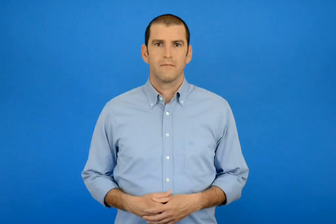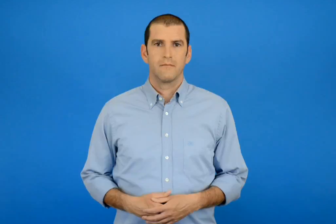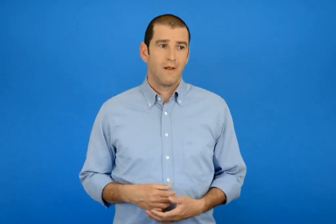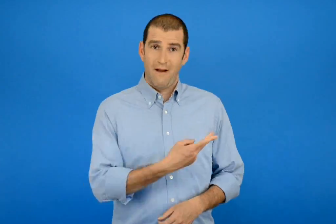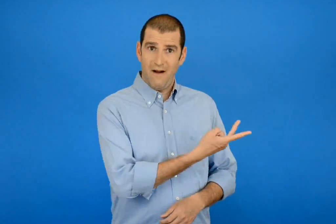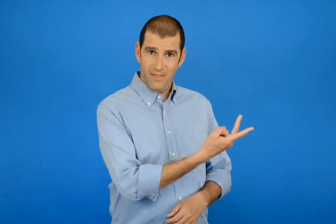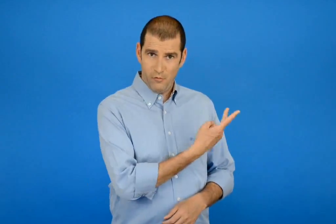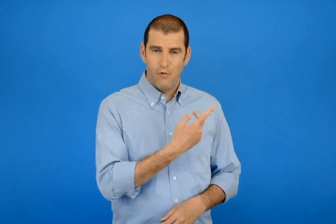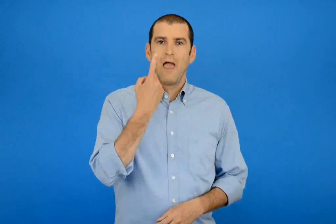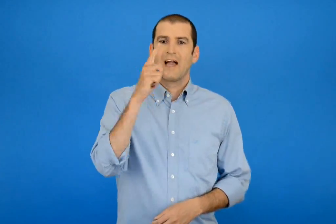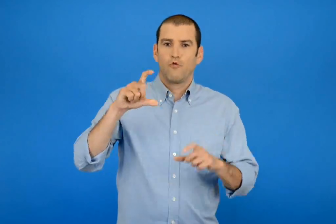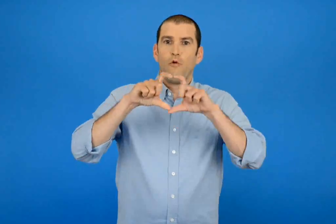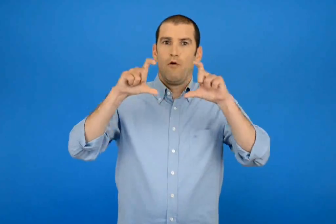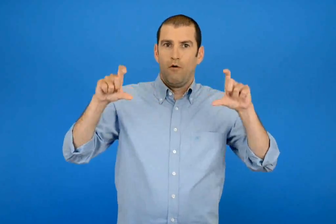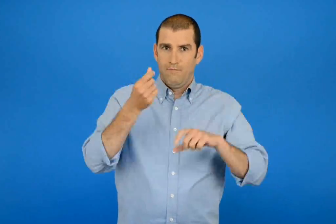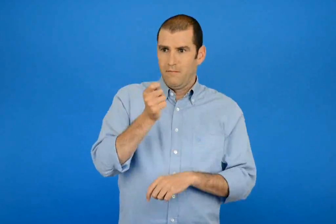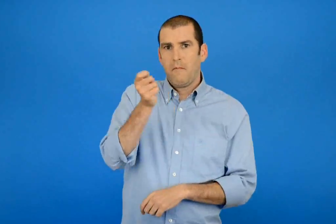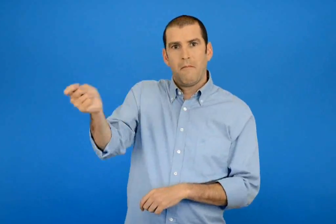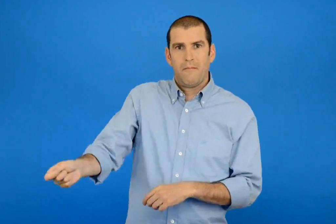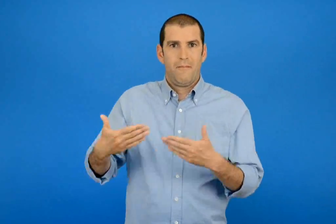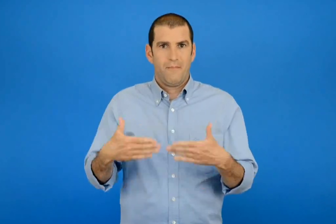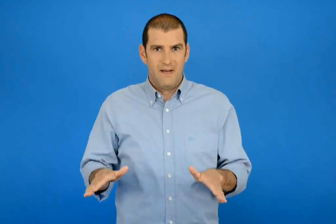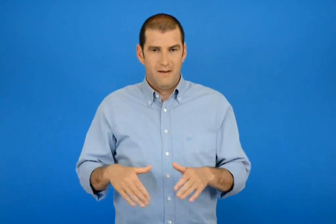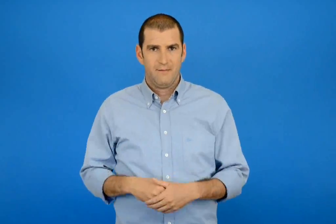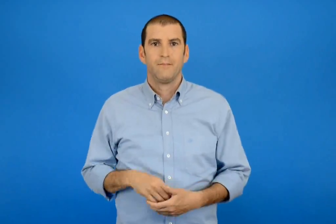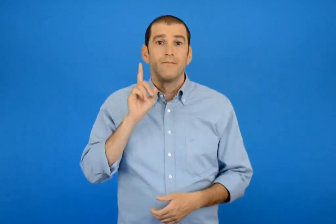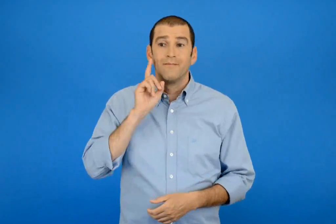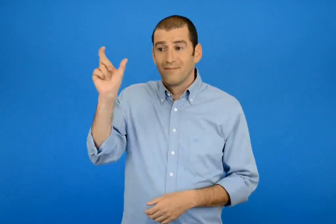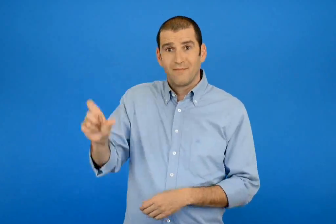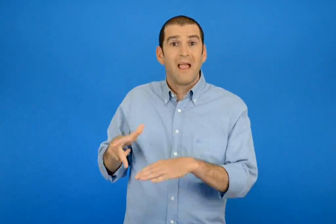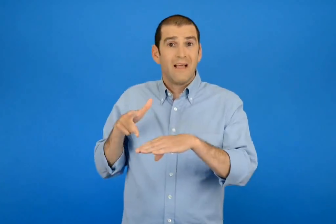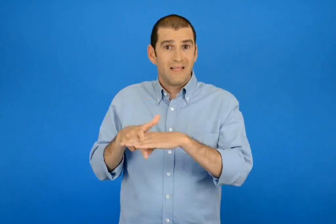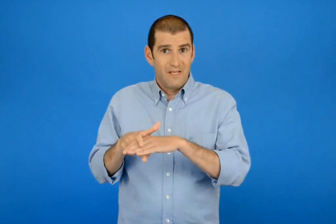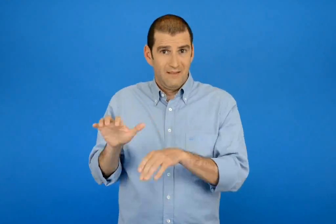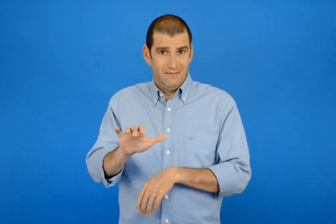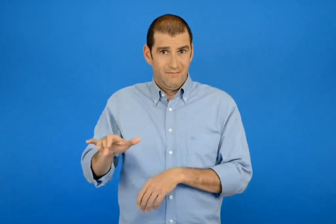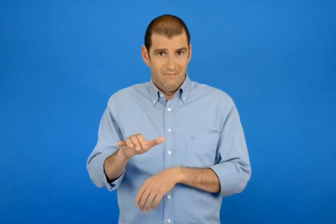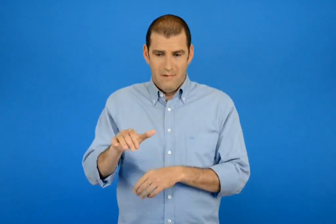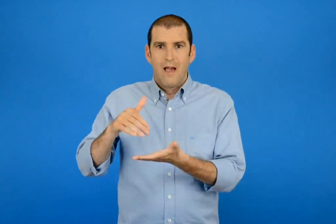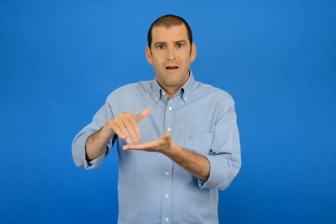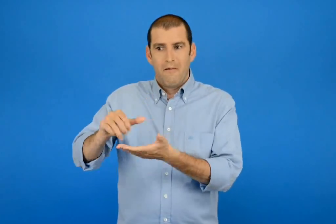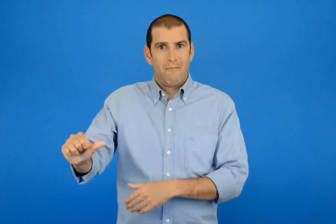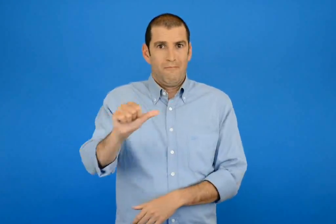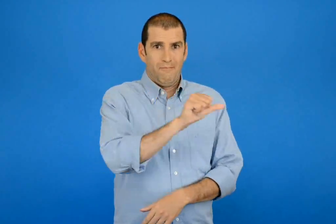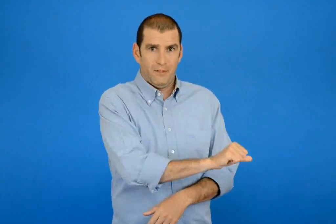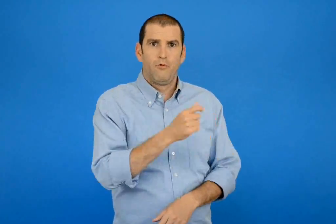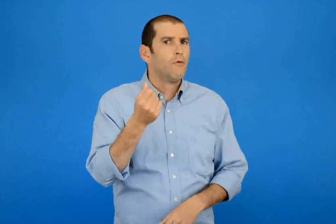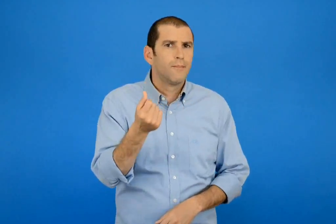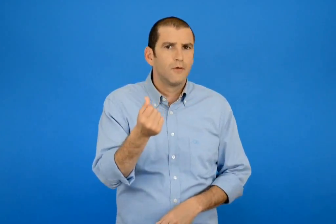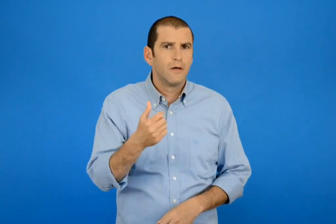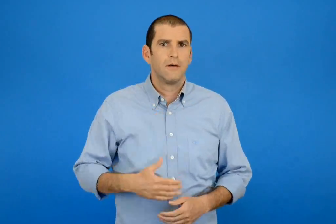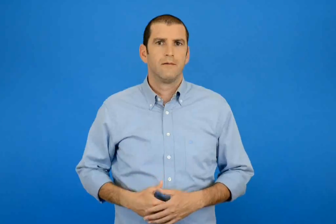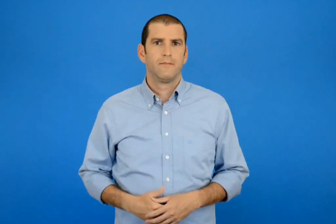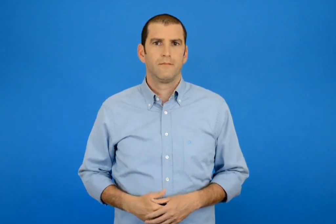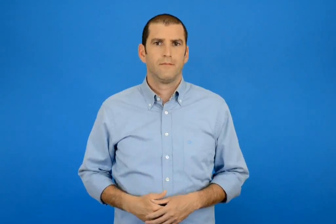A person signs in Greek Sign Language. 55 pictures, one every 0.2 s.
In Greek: έδωσαν ένα χαρτονόμισμα των 100 € πόσα ρέστα θα δώσει η ταμίας ;
